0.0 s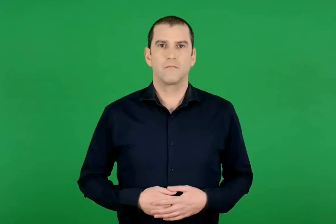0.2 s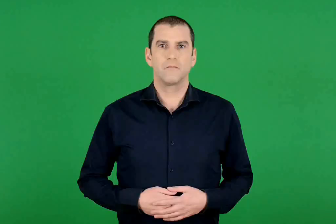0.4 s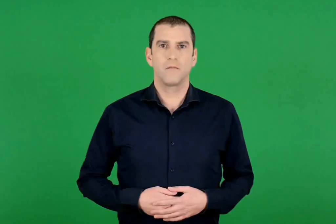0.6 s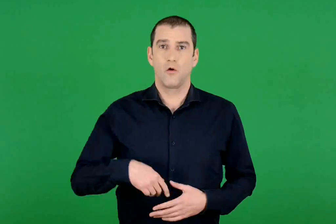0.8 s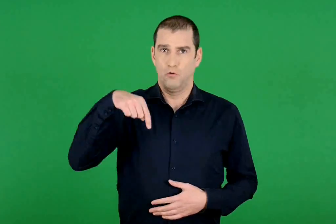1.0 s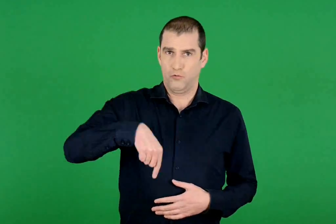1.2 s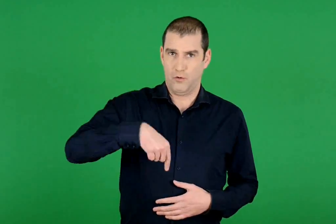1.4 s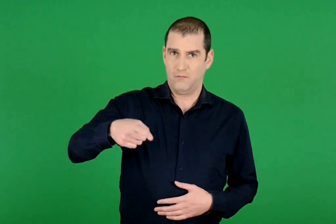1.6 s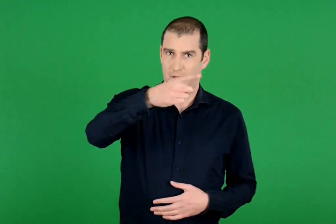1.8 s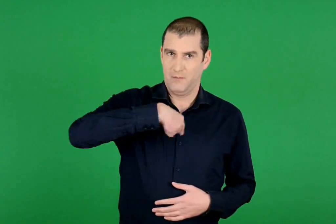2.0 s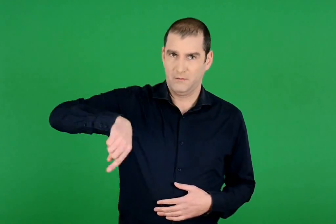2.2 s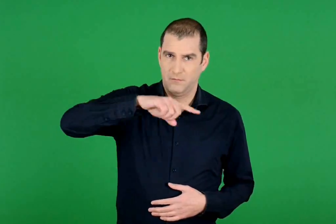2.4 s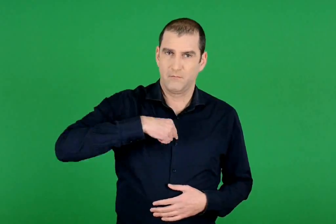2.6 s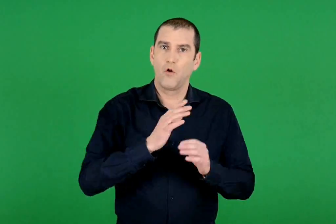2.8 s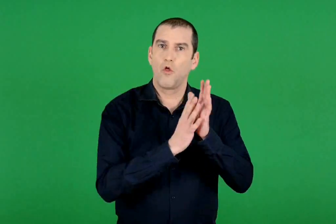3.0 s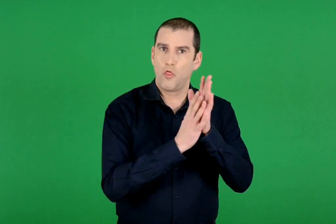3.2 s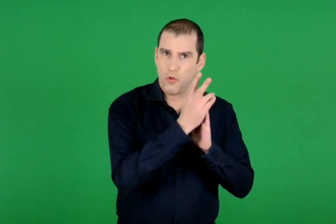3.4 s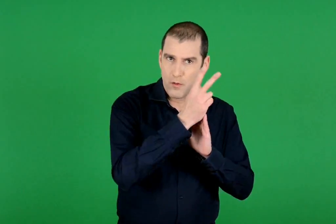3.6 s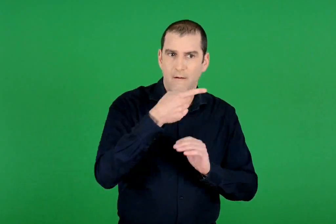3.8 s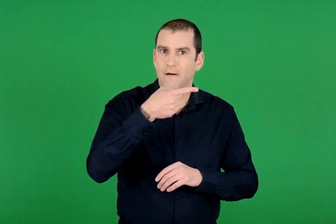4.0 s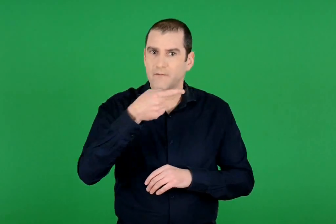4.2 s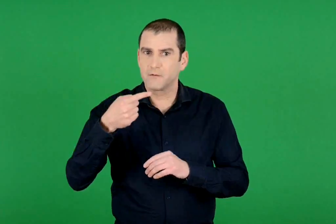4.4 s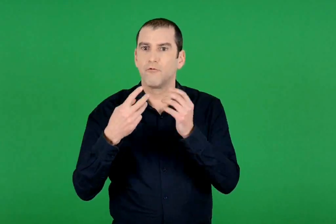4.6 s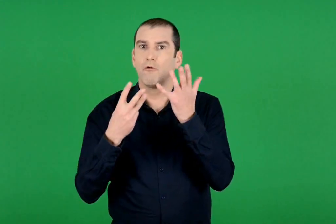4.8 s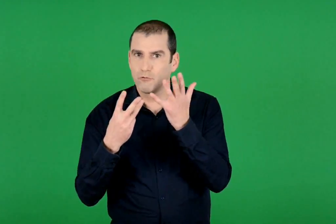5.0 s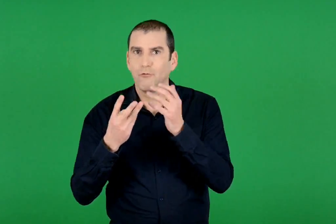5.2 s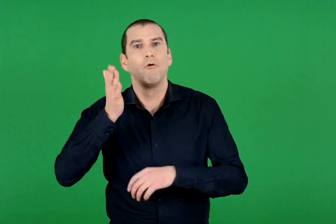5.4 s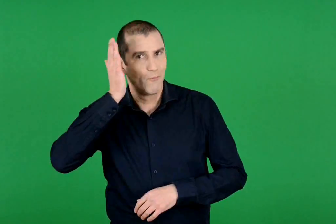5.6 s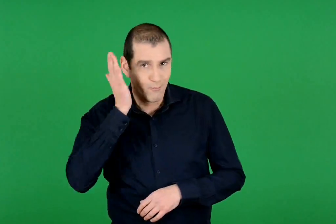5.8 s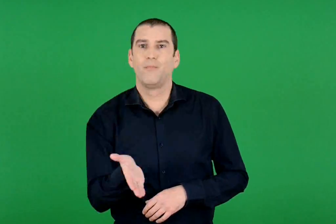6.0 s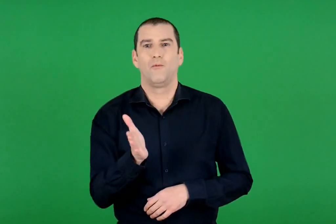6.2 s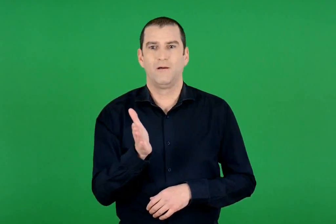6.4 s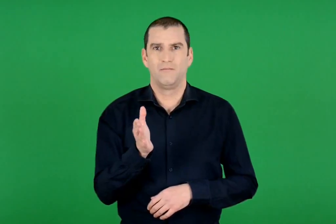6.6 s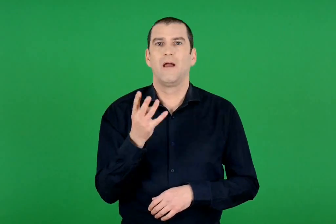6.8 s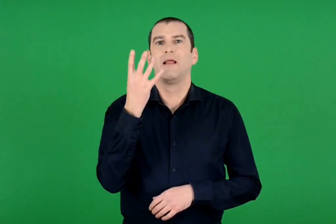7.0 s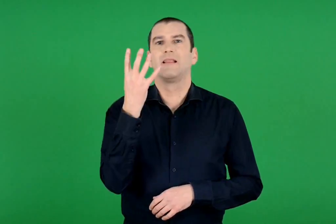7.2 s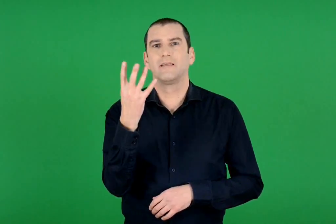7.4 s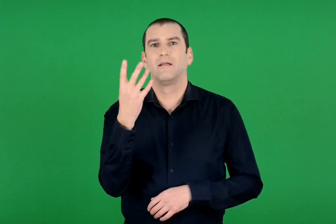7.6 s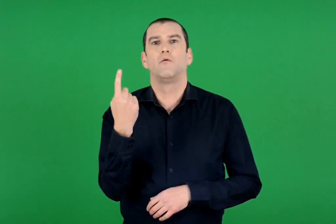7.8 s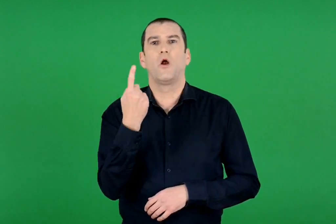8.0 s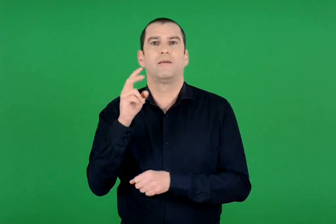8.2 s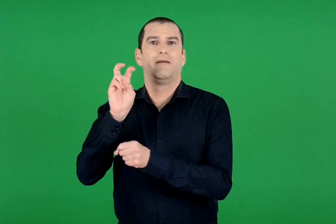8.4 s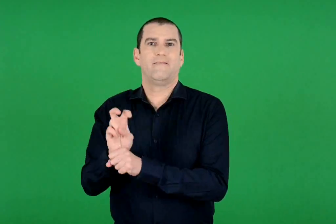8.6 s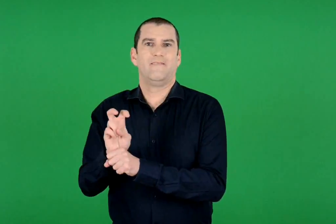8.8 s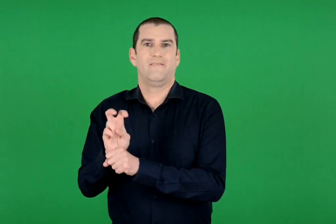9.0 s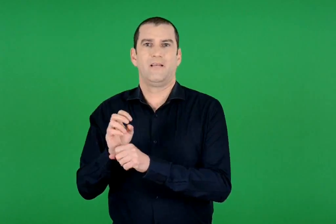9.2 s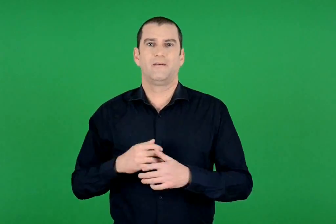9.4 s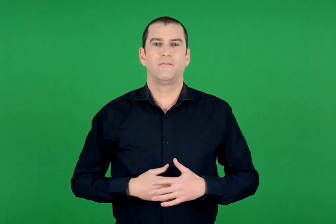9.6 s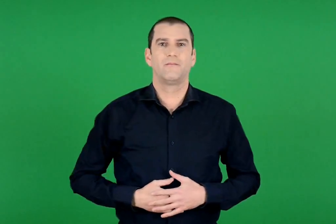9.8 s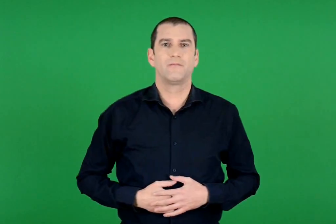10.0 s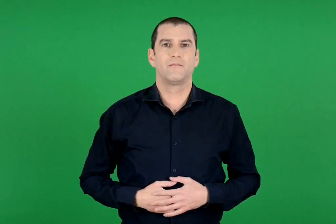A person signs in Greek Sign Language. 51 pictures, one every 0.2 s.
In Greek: τώρα μπορούμε να αφαιρέσουμε το 8 από το 12. μένουν 4 μονάδες
